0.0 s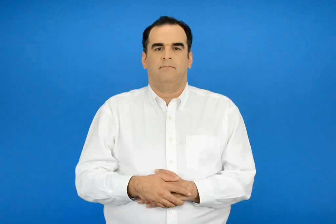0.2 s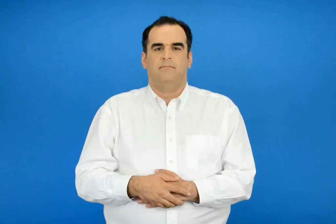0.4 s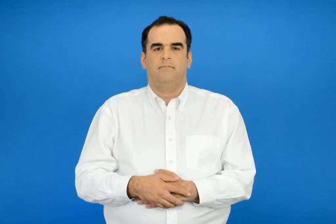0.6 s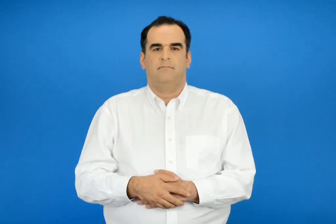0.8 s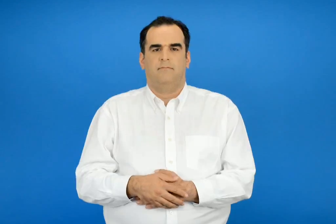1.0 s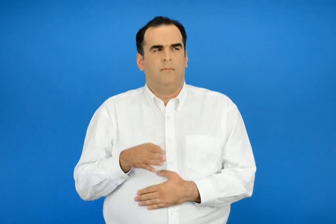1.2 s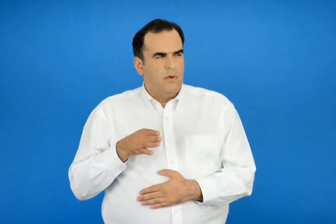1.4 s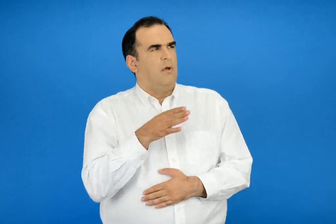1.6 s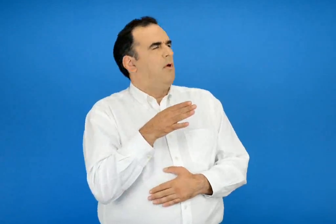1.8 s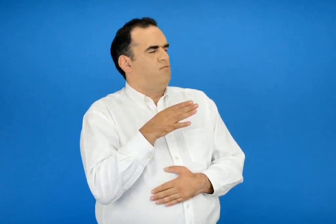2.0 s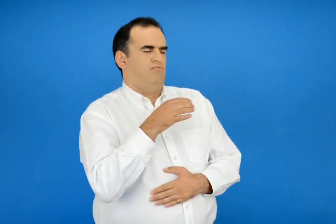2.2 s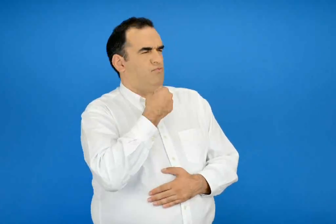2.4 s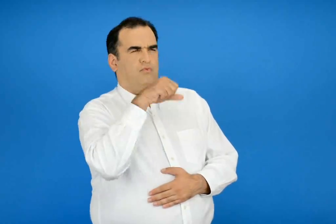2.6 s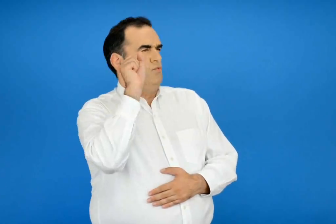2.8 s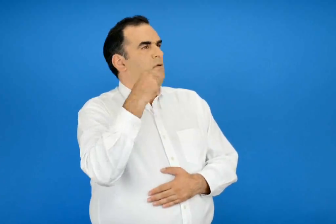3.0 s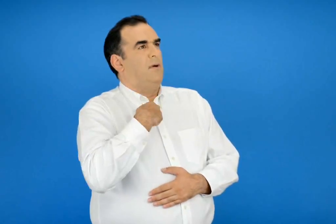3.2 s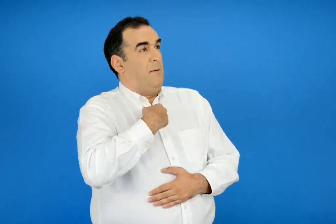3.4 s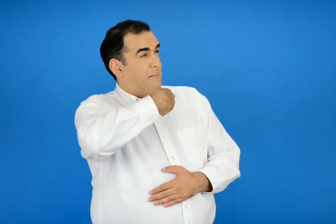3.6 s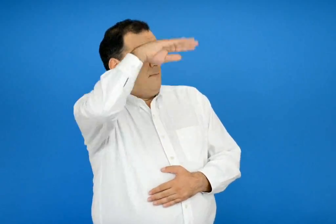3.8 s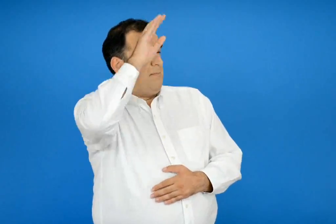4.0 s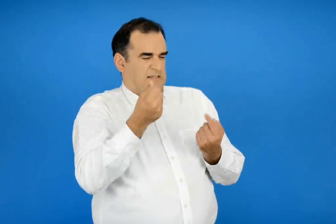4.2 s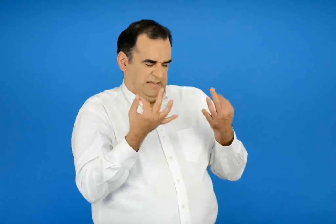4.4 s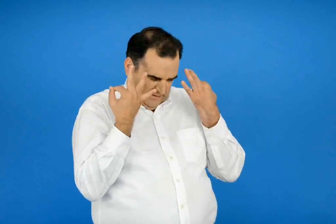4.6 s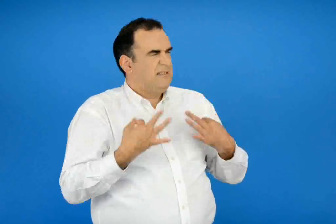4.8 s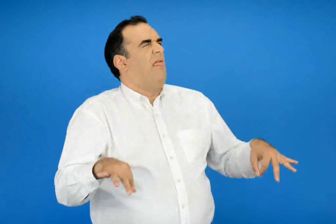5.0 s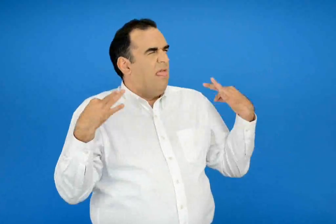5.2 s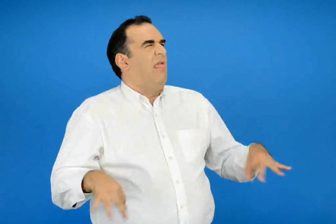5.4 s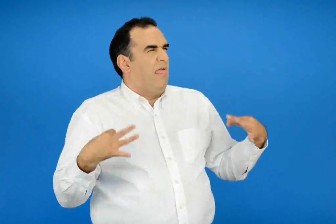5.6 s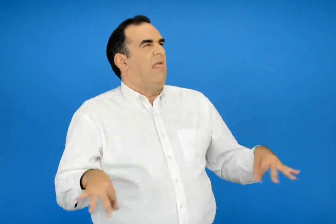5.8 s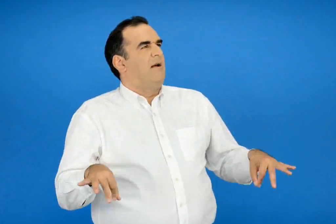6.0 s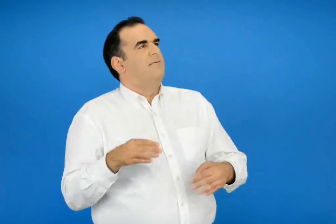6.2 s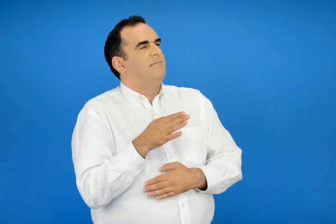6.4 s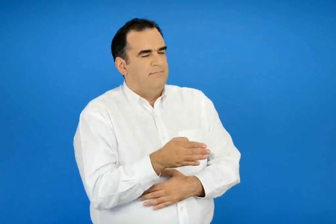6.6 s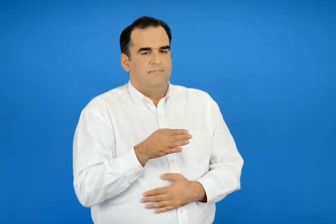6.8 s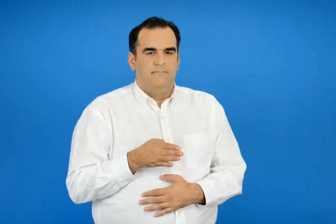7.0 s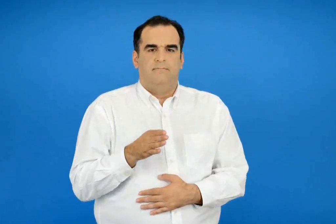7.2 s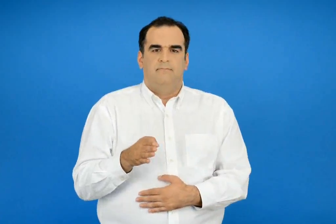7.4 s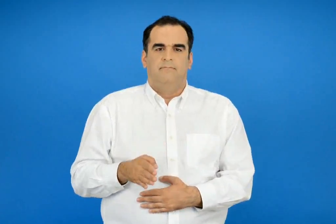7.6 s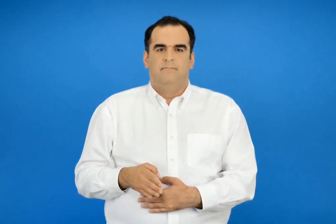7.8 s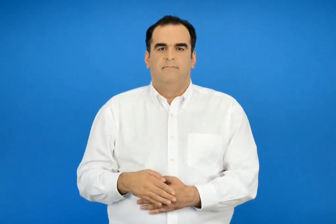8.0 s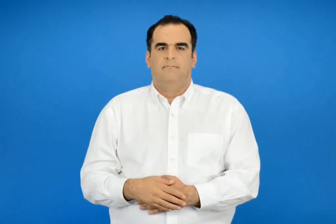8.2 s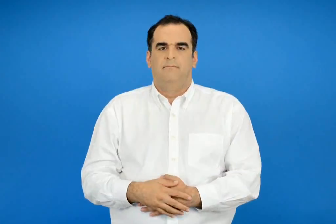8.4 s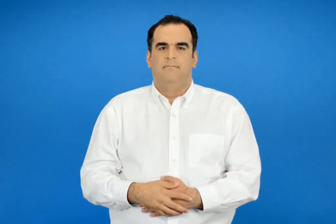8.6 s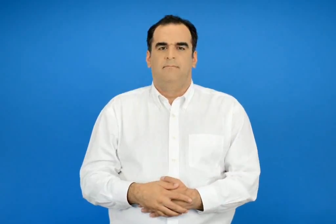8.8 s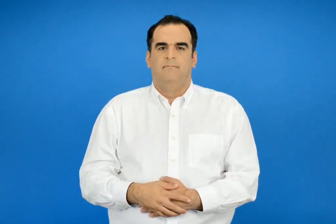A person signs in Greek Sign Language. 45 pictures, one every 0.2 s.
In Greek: όχι είμαι ο πρίγκιπας της απενταρίας
